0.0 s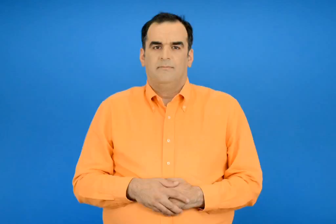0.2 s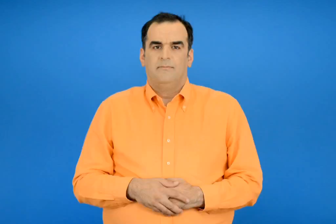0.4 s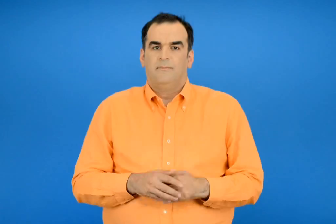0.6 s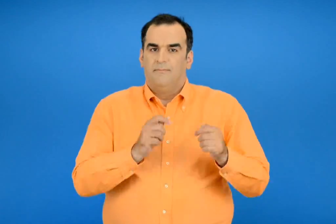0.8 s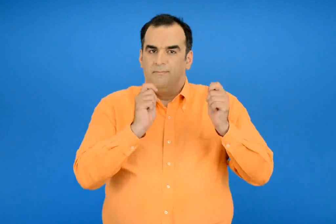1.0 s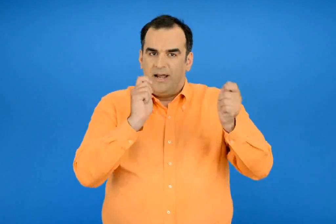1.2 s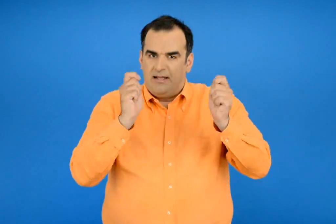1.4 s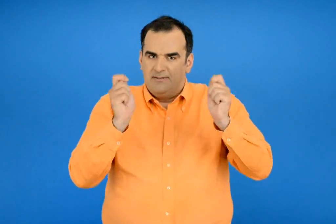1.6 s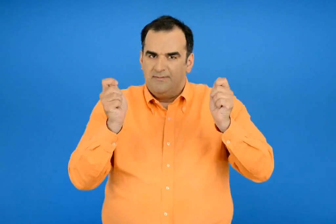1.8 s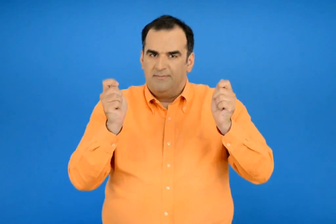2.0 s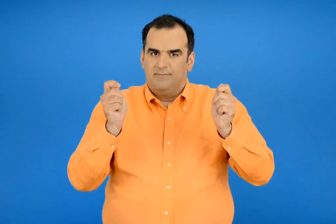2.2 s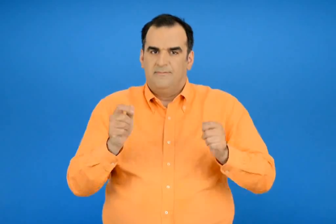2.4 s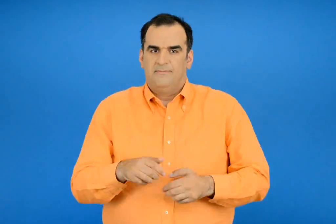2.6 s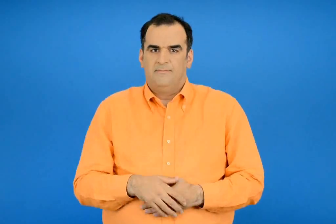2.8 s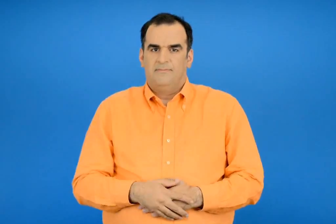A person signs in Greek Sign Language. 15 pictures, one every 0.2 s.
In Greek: μαράκες
